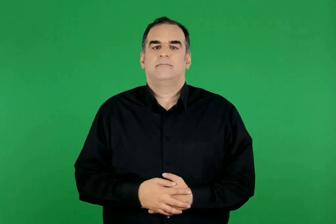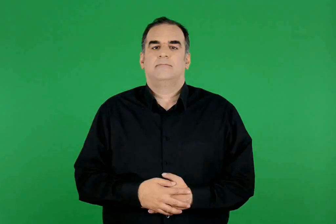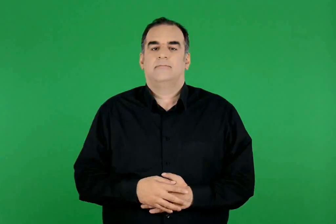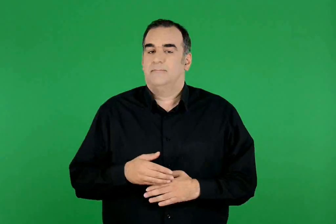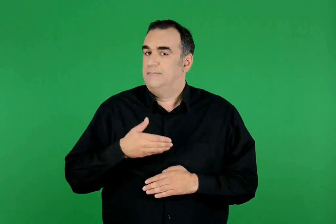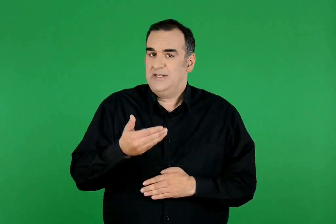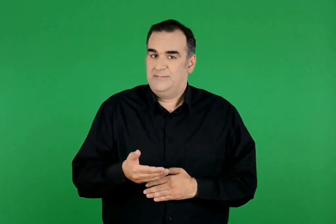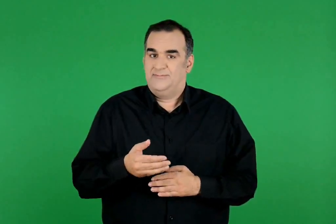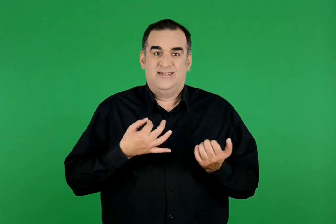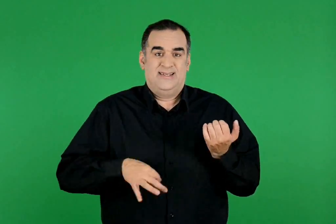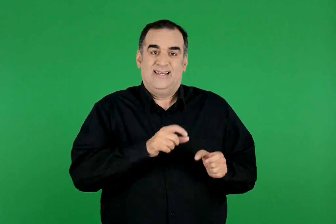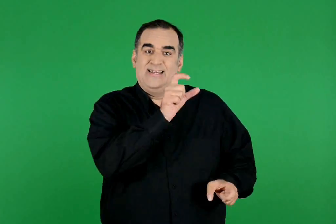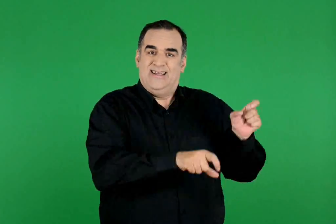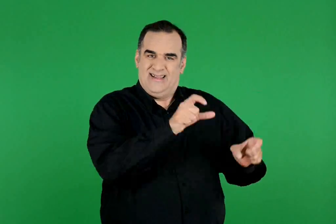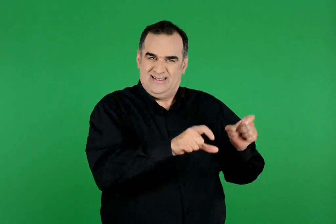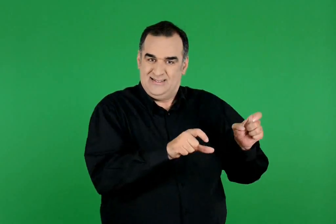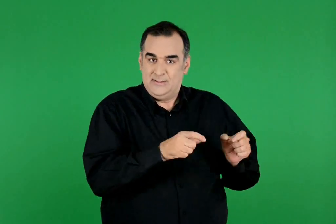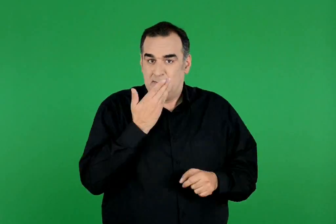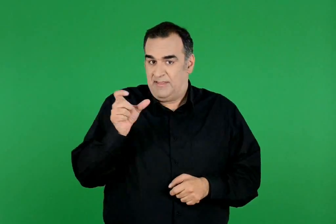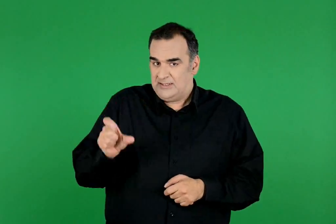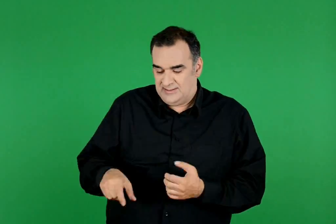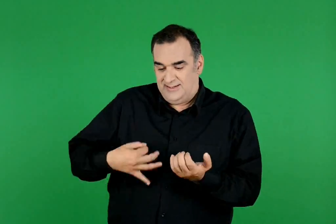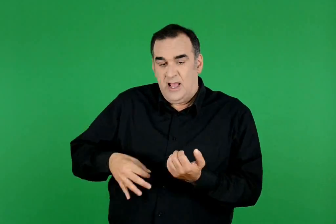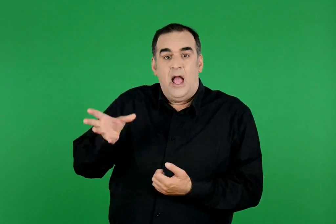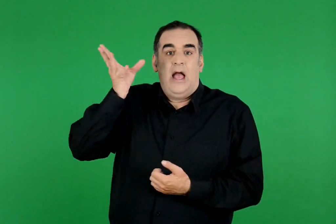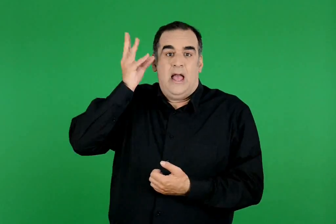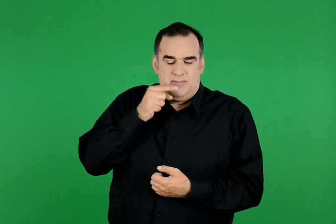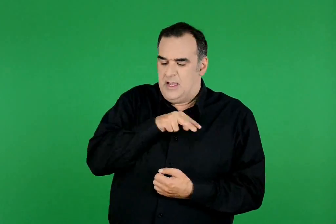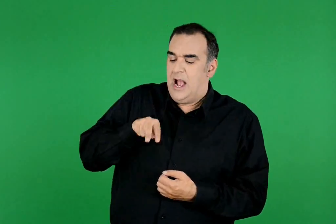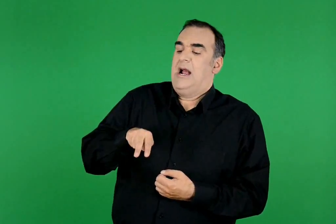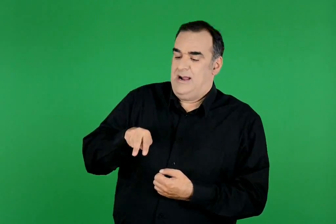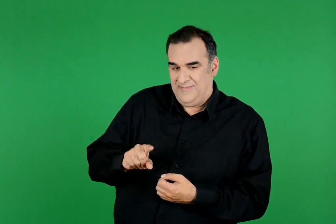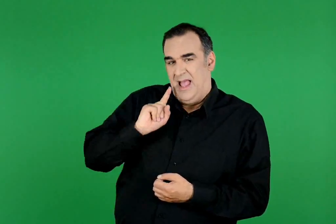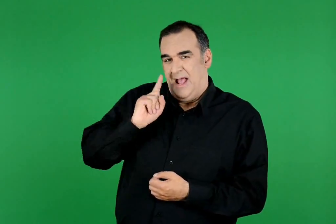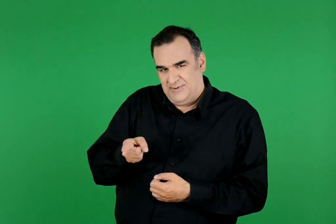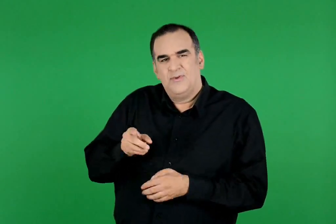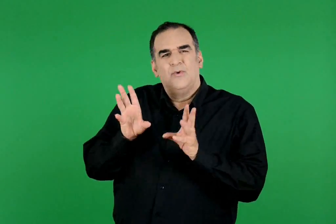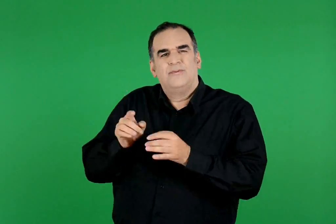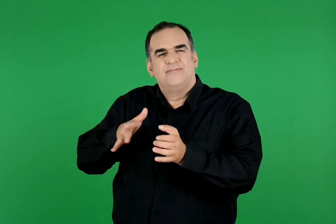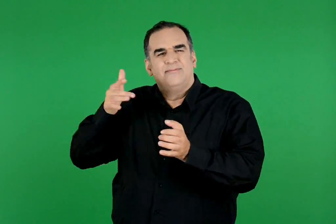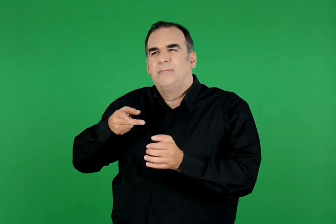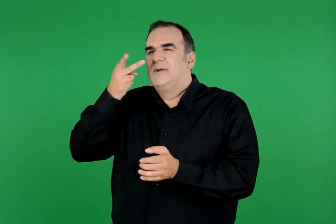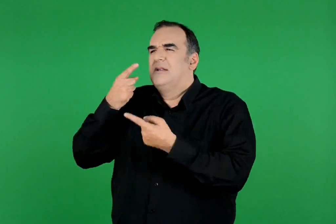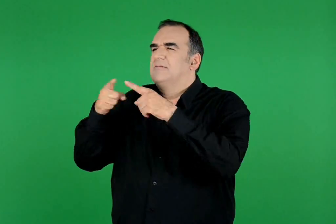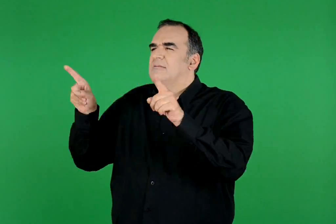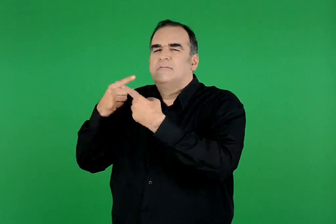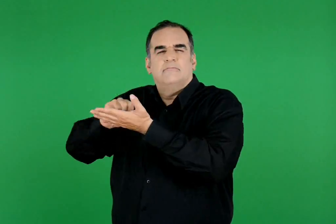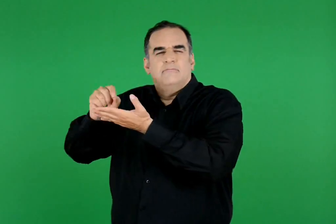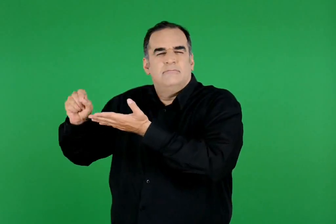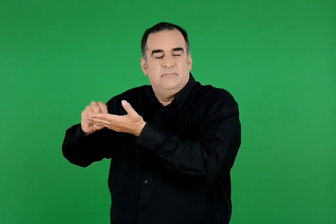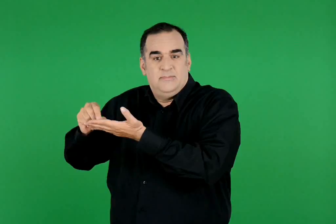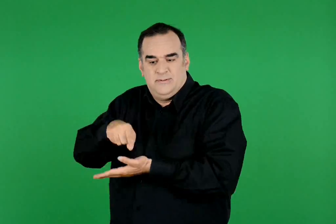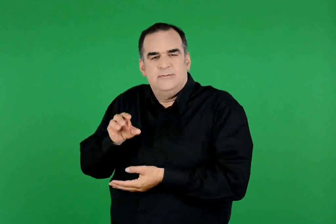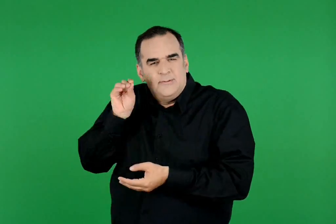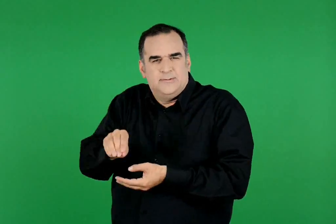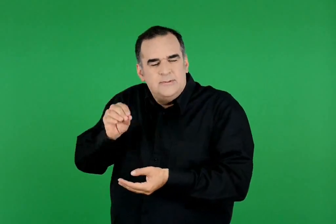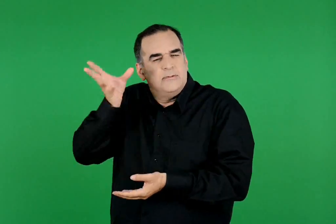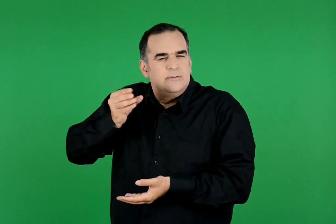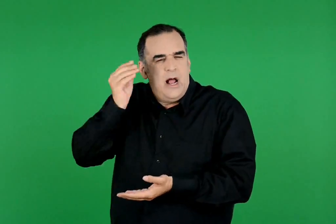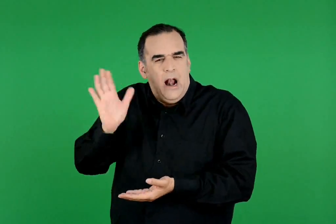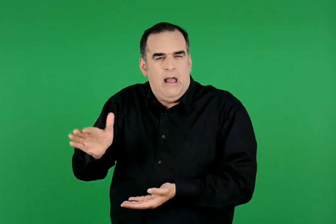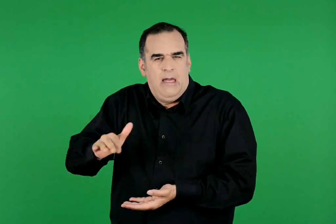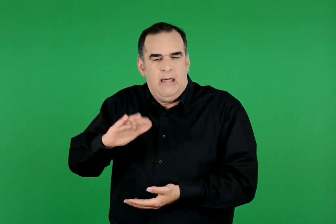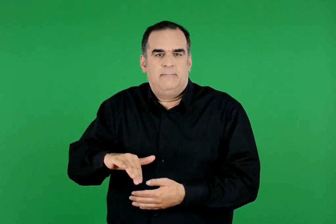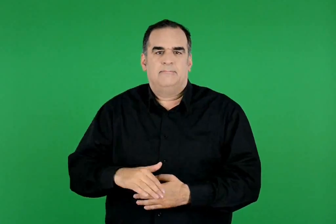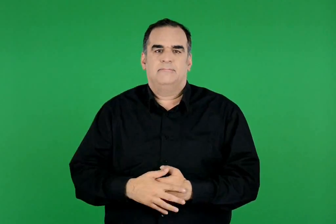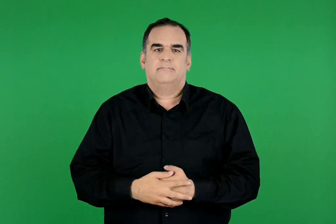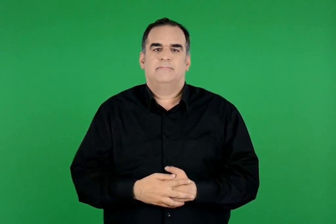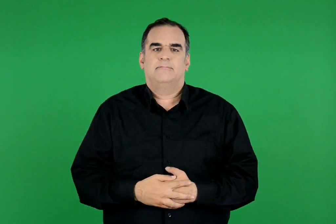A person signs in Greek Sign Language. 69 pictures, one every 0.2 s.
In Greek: οι κιθαριστές , με τη σειρά τους , όταν ο μαθητής ξέρει να παίζει το όργανό του , τον βάζουν να μάθει και άλλα έργα λυρικών ποιητών
